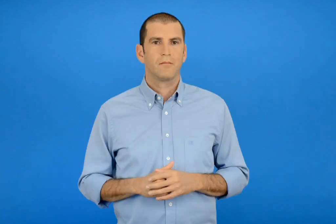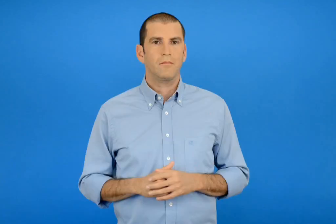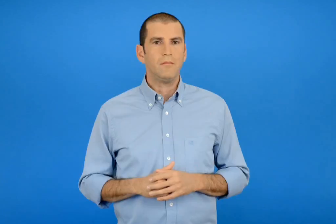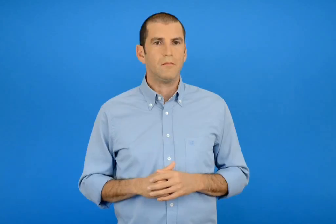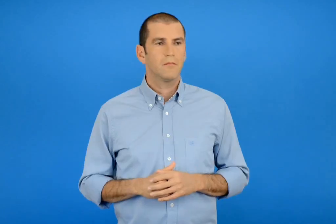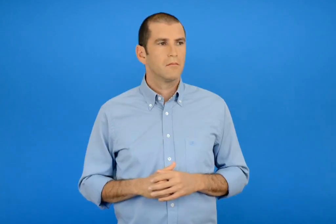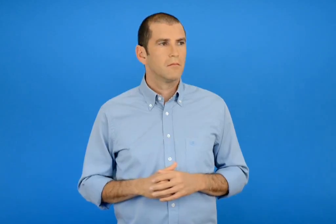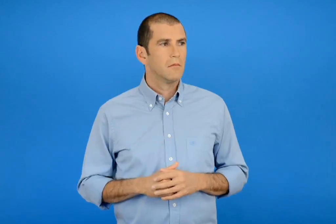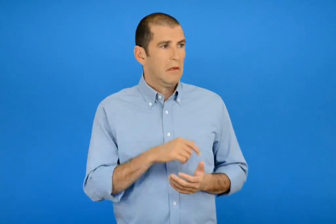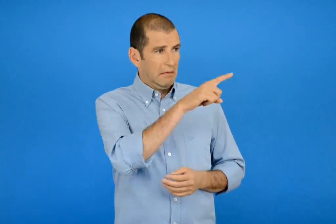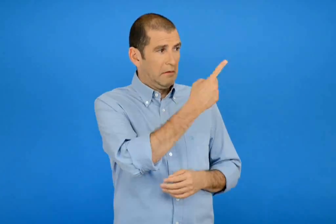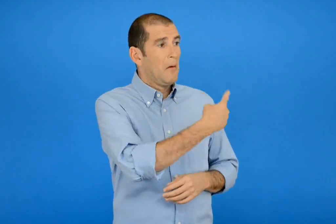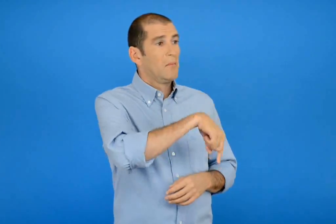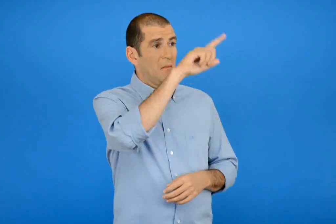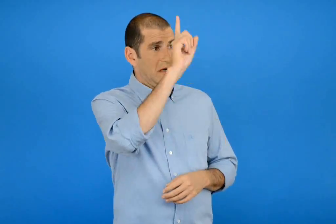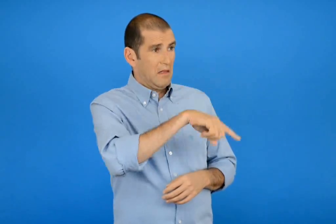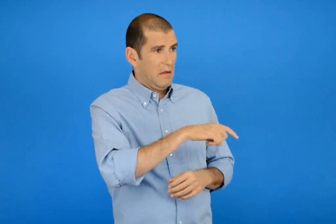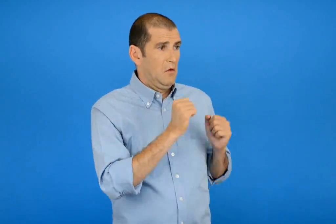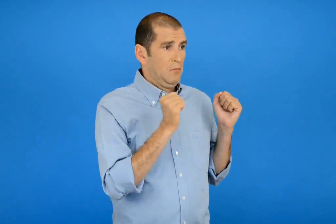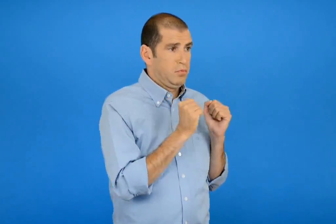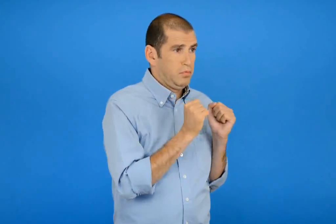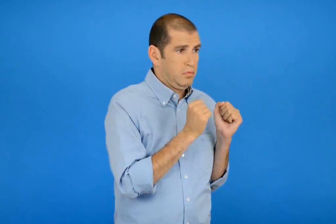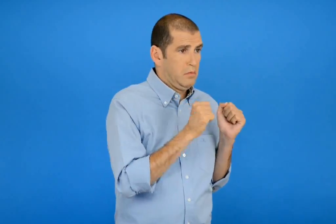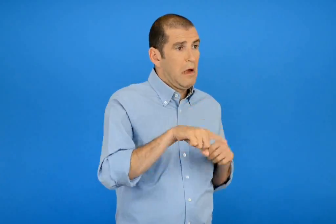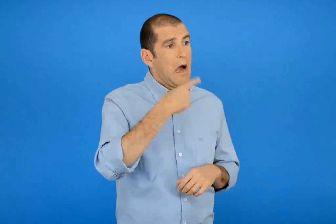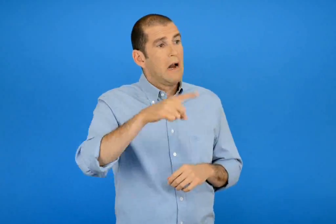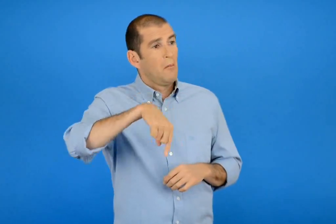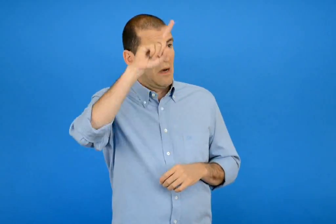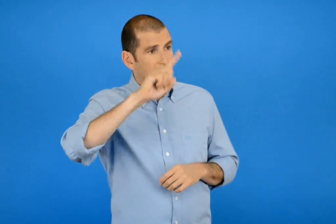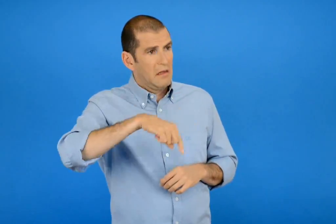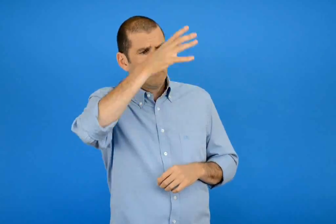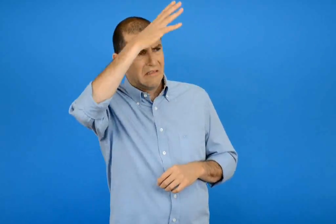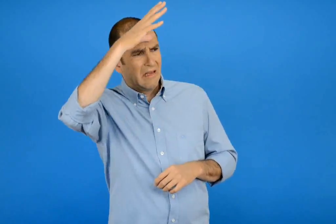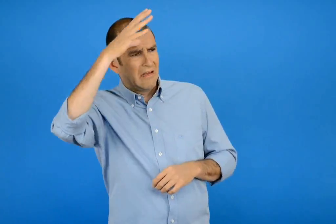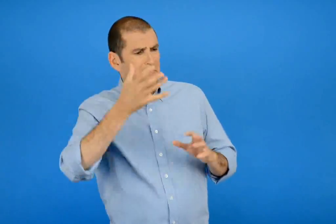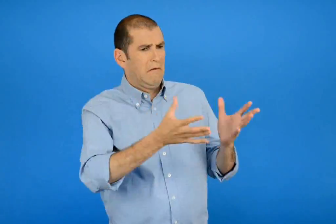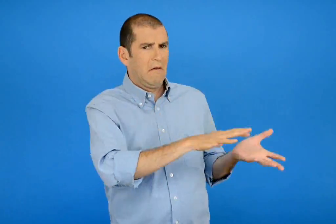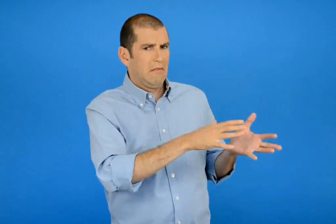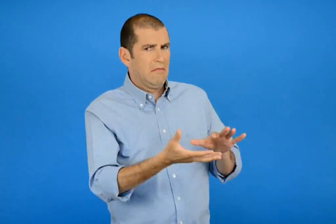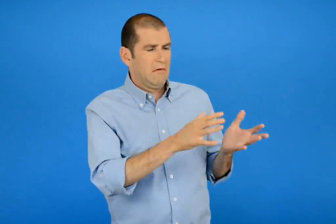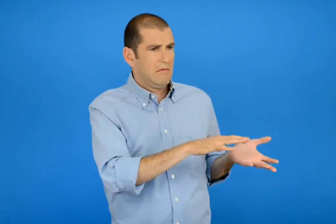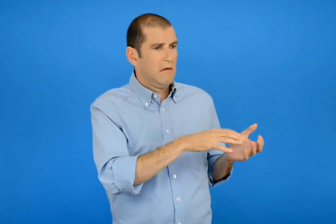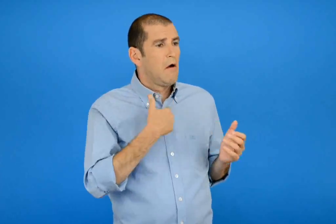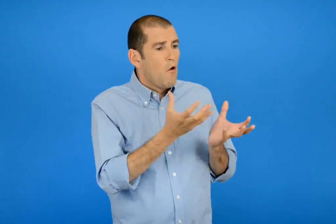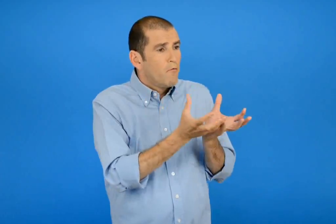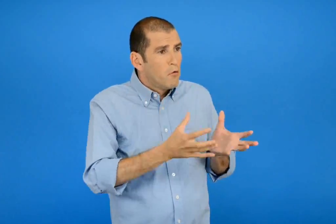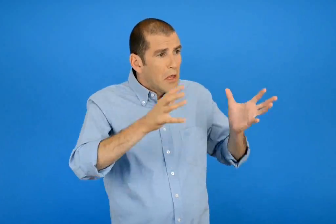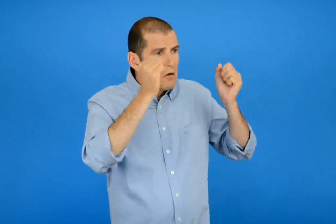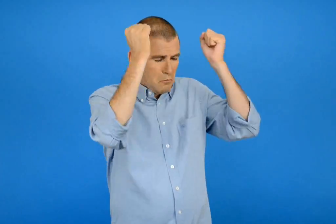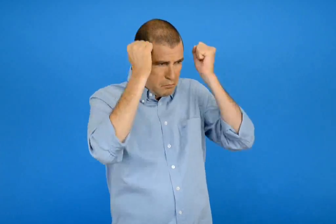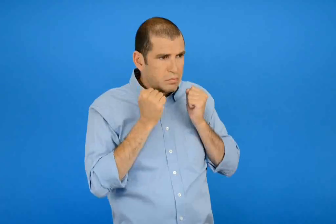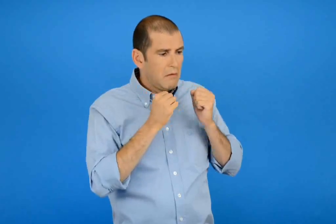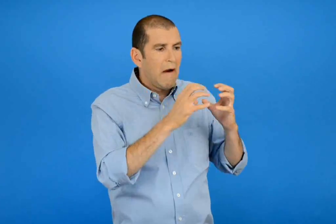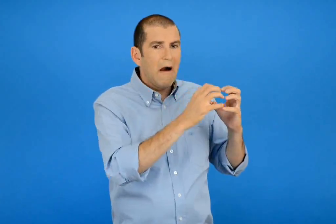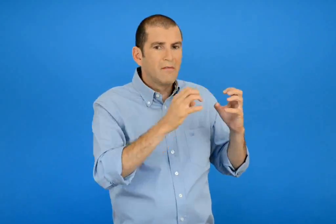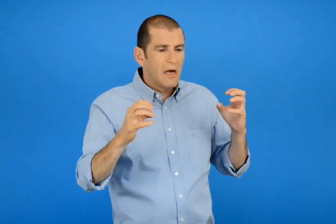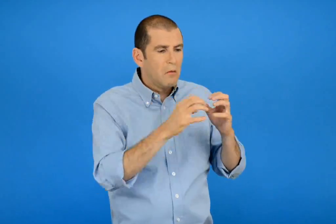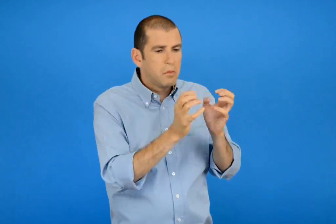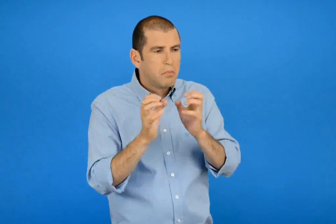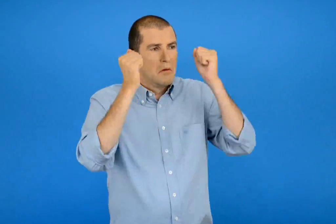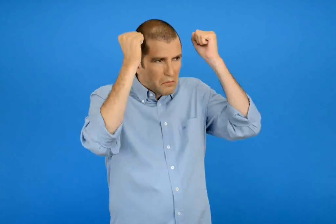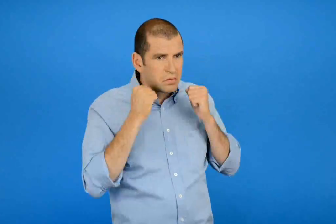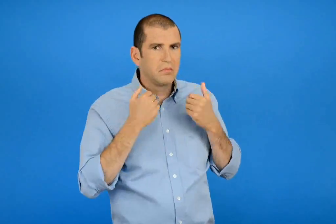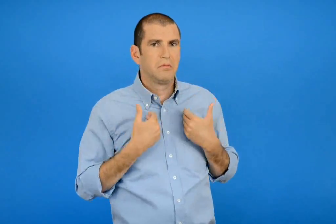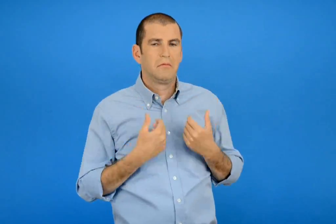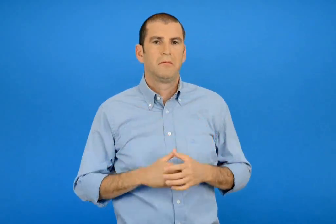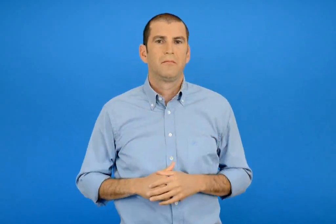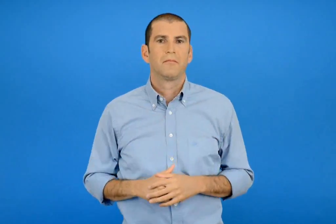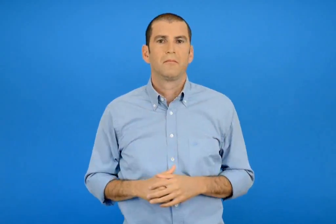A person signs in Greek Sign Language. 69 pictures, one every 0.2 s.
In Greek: τη μια μέρα κάνεις κρύο την άλλη κάνεις ζεστή πάει η φωλιά μου πάνε και τα αυγά μου
